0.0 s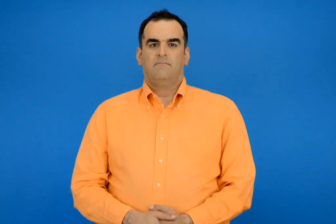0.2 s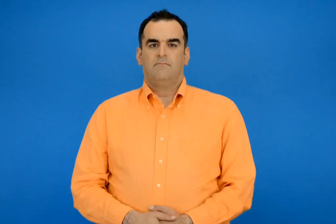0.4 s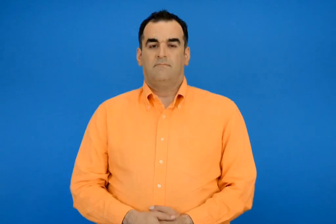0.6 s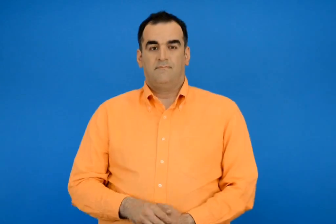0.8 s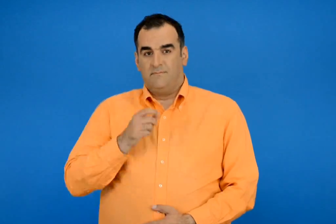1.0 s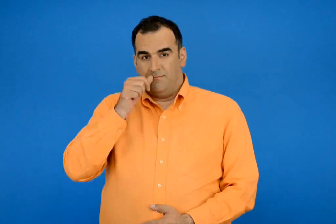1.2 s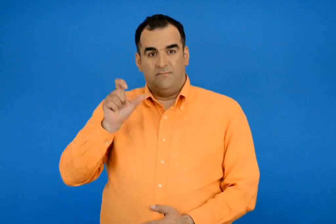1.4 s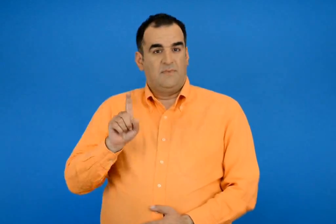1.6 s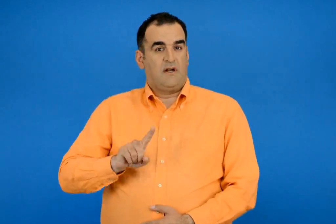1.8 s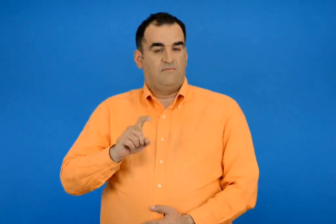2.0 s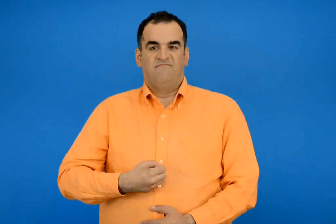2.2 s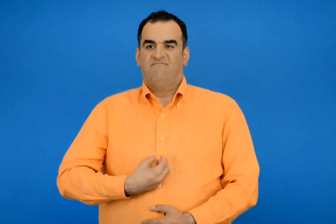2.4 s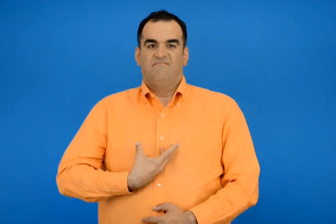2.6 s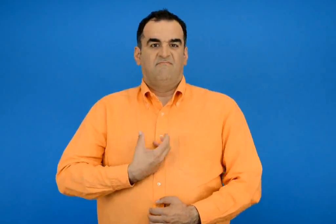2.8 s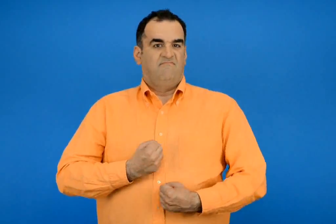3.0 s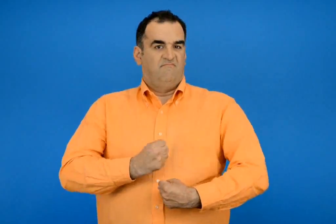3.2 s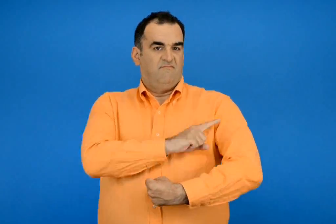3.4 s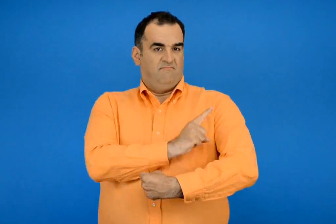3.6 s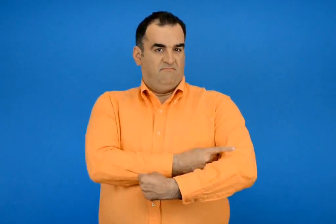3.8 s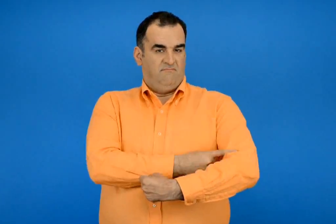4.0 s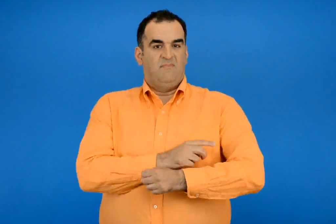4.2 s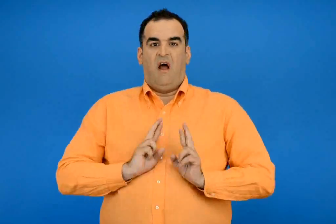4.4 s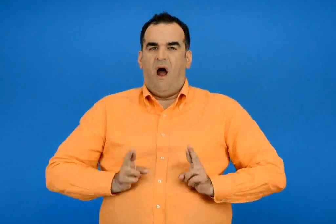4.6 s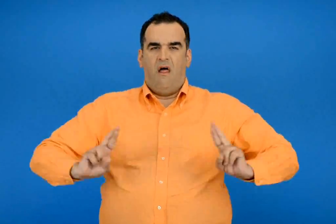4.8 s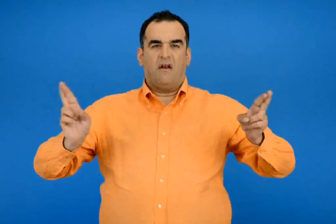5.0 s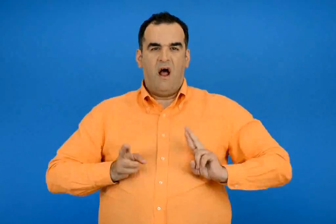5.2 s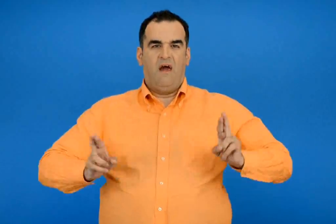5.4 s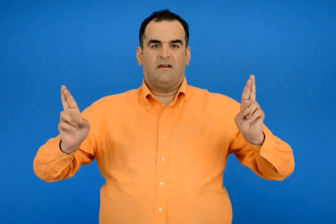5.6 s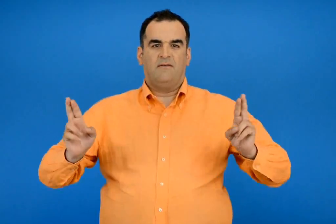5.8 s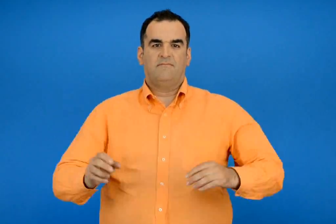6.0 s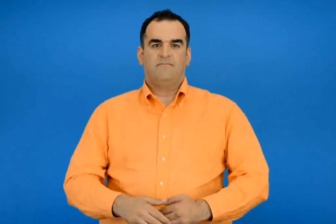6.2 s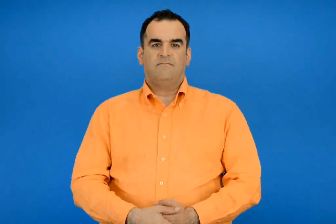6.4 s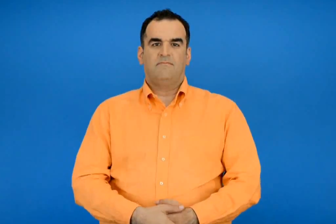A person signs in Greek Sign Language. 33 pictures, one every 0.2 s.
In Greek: νιώθει πολύ δυνατός είναι γεμάτος ενέργεια
